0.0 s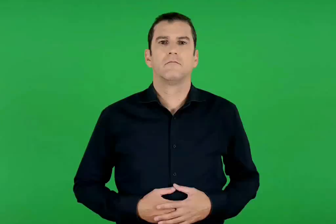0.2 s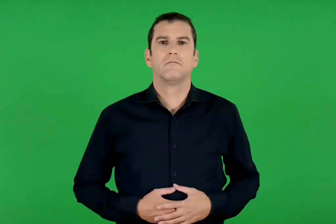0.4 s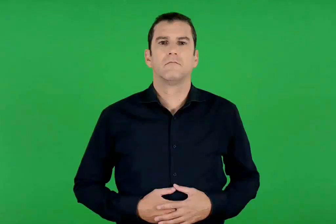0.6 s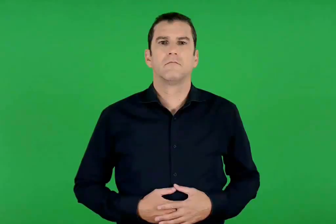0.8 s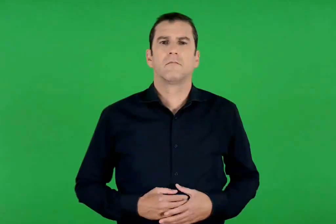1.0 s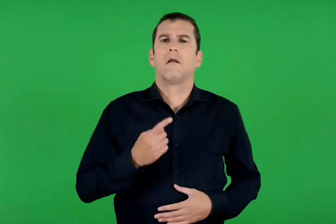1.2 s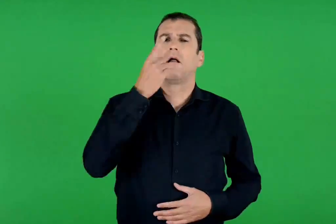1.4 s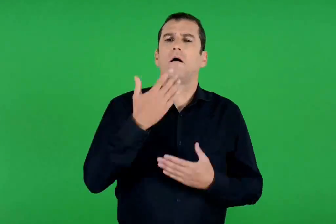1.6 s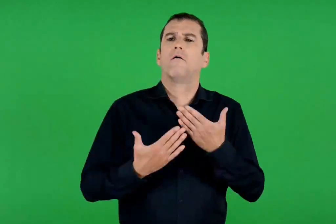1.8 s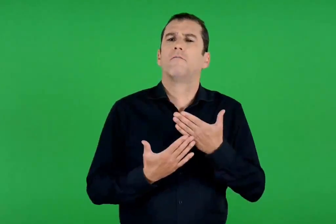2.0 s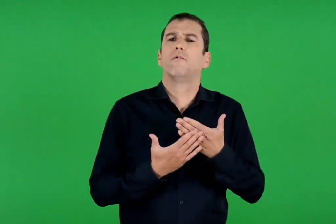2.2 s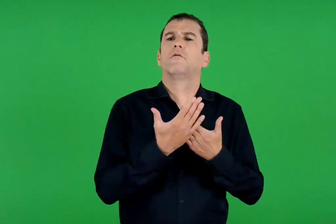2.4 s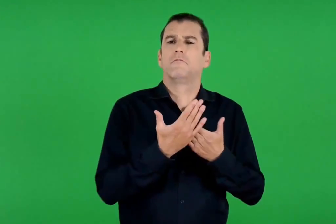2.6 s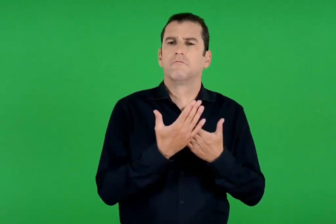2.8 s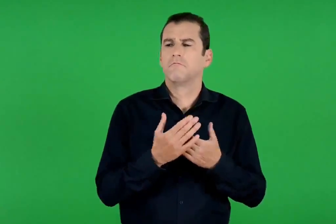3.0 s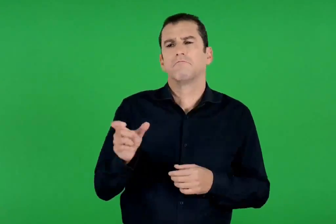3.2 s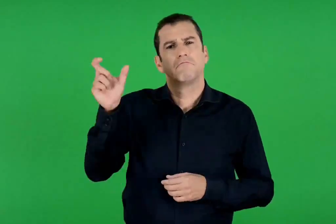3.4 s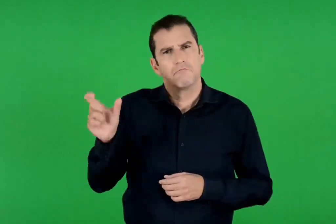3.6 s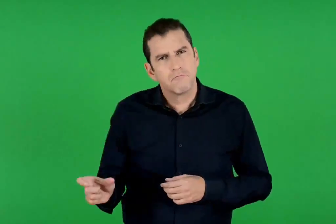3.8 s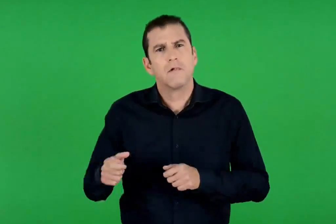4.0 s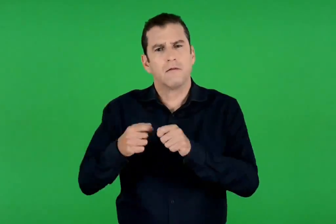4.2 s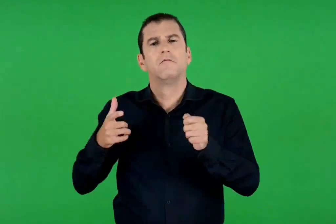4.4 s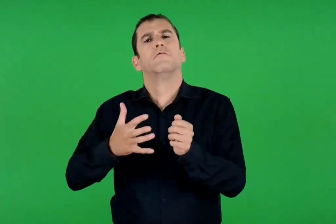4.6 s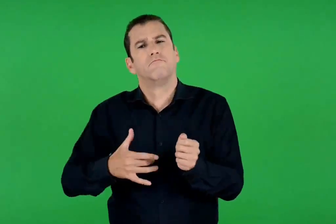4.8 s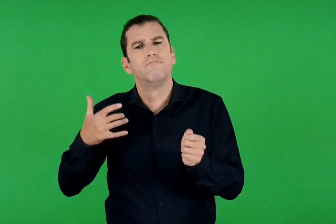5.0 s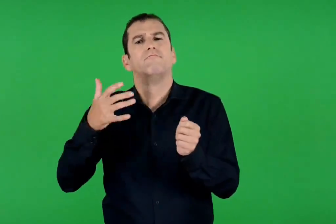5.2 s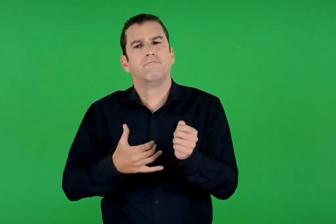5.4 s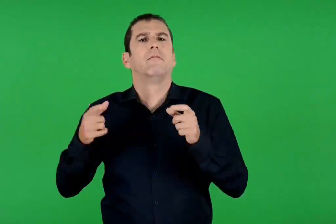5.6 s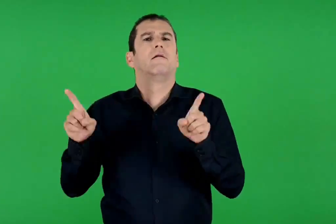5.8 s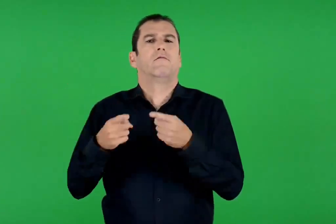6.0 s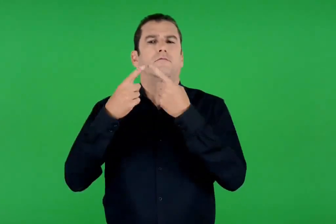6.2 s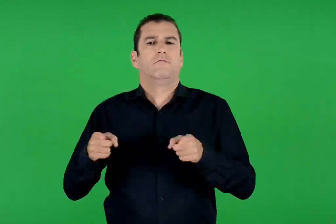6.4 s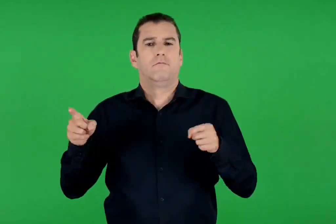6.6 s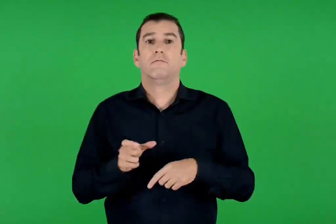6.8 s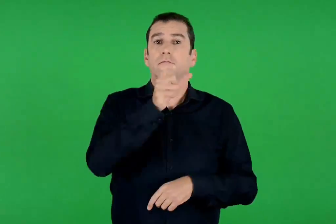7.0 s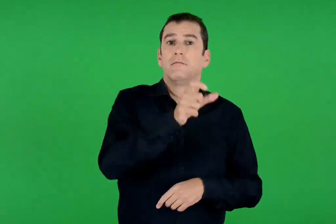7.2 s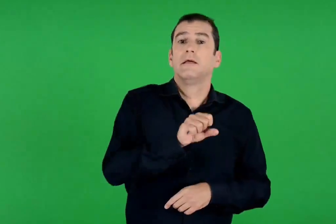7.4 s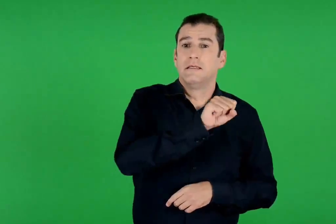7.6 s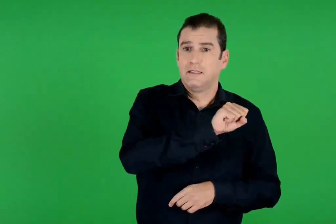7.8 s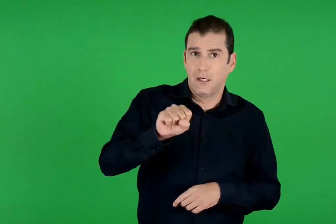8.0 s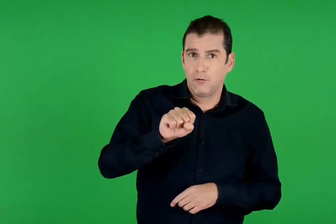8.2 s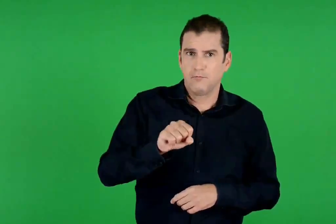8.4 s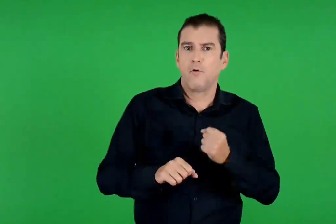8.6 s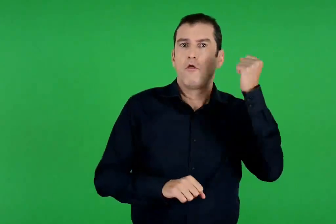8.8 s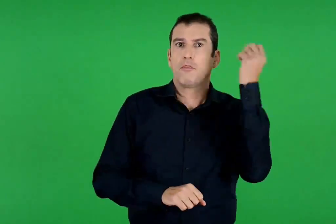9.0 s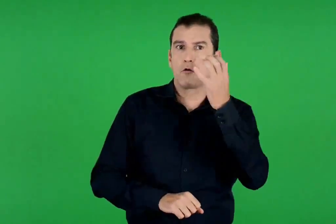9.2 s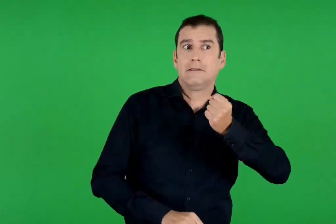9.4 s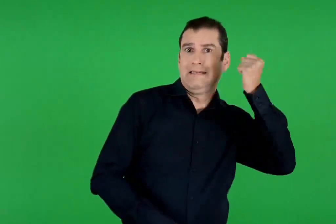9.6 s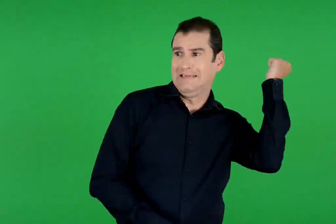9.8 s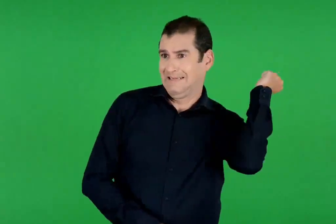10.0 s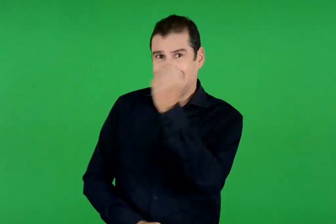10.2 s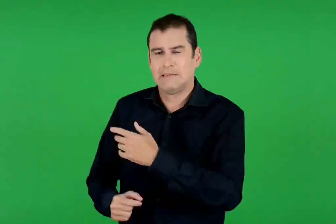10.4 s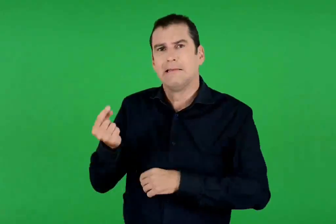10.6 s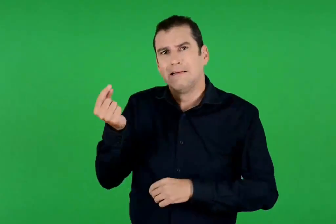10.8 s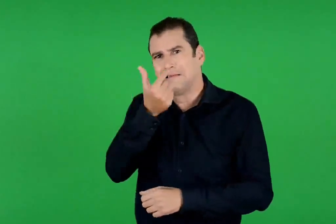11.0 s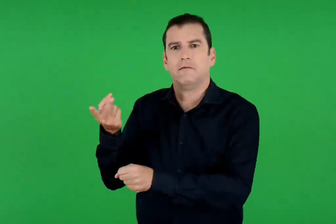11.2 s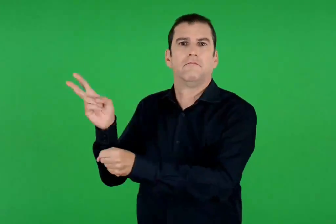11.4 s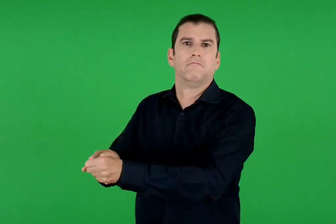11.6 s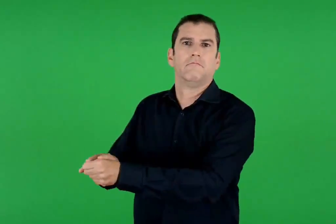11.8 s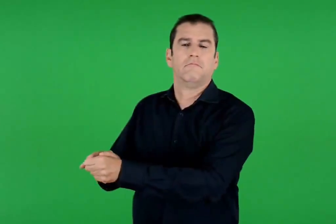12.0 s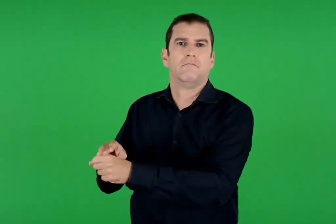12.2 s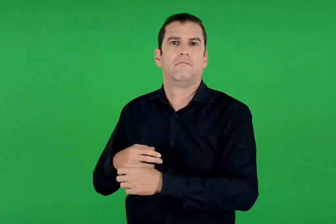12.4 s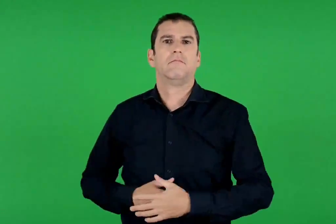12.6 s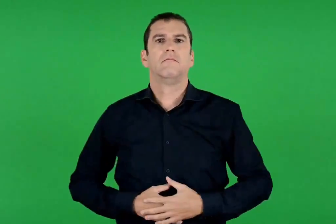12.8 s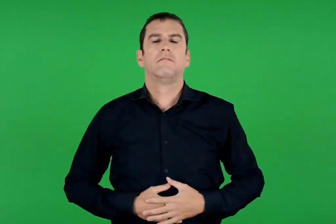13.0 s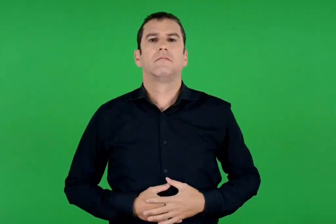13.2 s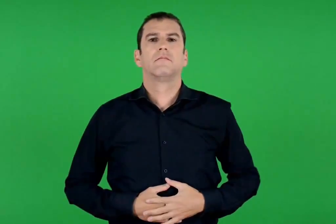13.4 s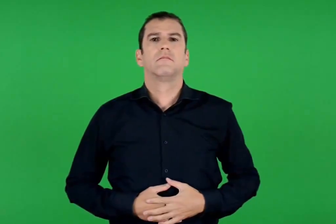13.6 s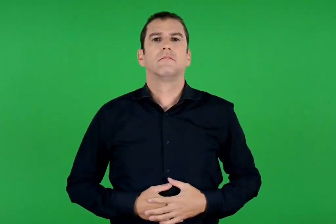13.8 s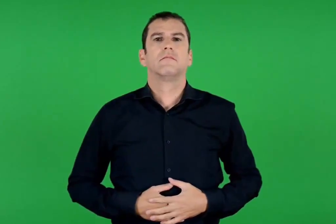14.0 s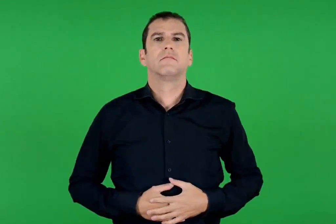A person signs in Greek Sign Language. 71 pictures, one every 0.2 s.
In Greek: ένα πρωί , την ώρα που έπαιζε την άρπα του και τραγουδούσε , ο σαούλ έριξε κατά πάνω του το δόρυ του και κόντεψε να τον σκοτώσει
